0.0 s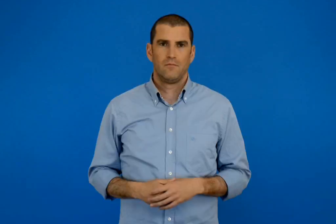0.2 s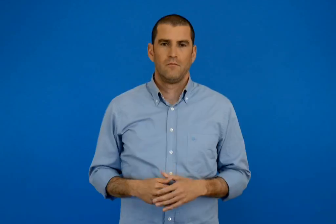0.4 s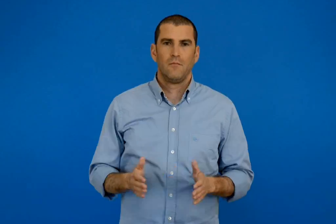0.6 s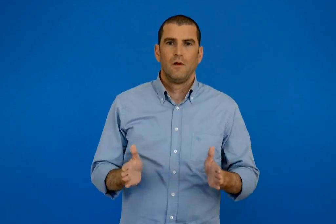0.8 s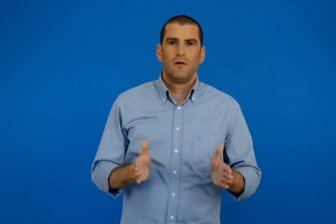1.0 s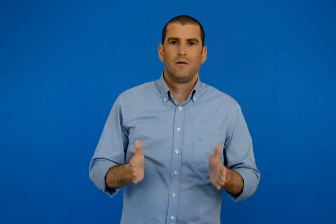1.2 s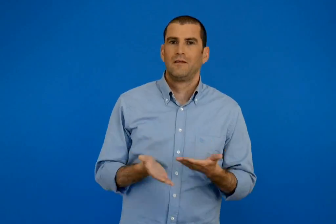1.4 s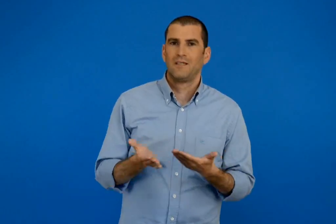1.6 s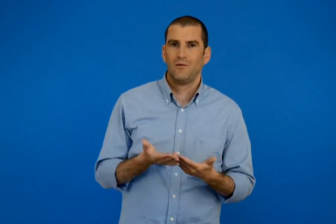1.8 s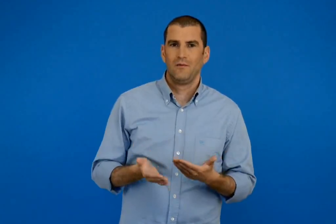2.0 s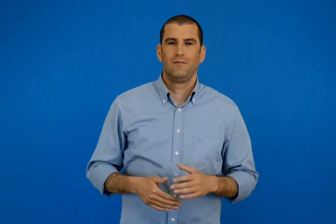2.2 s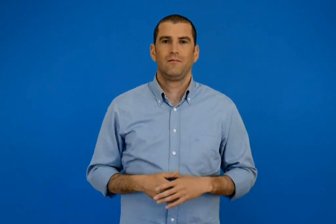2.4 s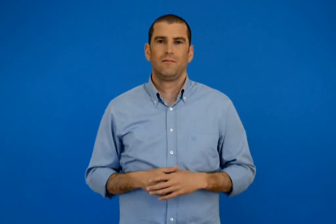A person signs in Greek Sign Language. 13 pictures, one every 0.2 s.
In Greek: καθιστικό
